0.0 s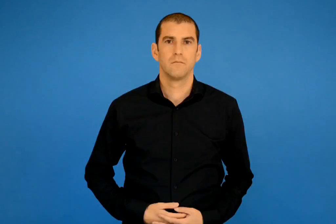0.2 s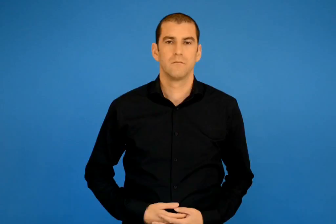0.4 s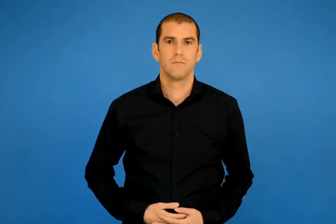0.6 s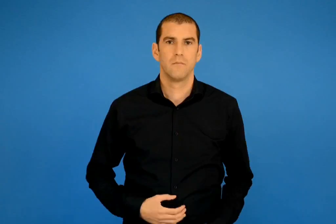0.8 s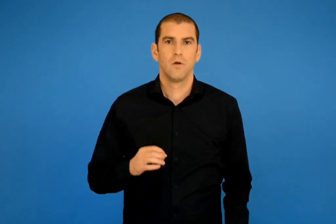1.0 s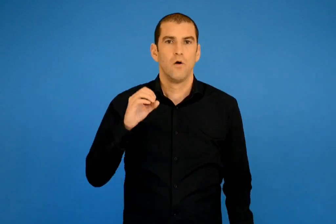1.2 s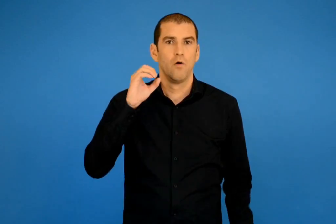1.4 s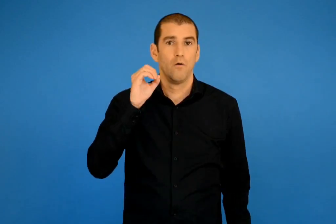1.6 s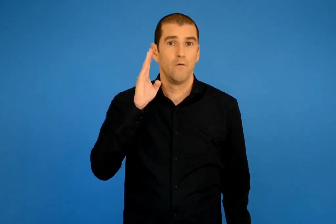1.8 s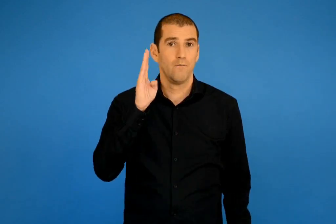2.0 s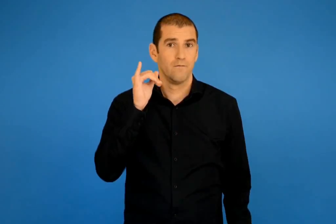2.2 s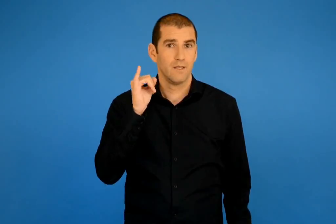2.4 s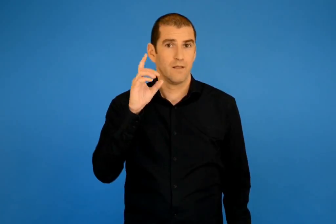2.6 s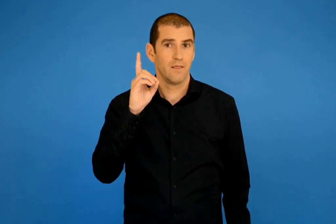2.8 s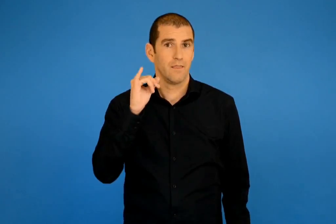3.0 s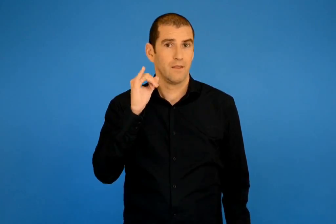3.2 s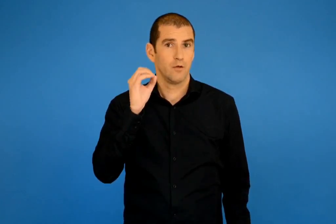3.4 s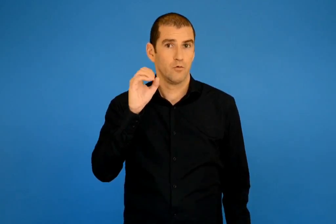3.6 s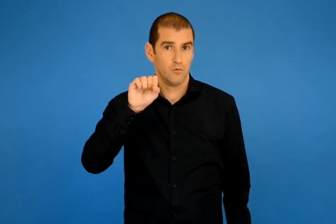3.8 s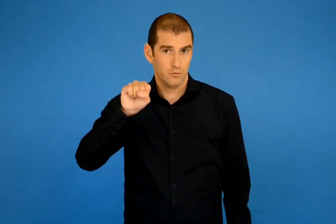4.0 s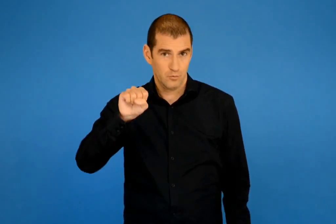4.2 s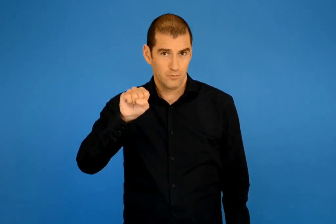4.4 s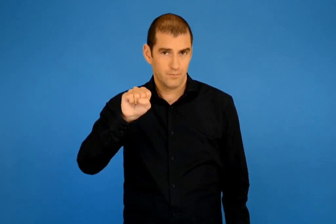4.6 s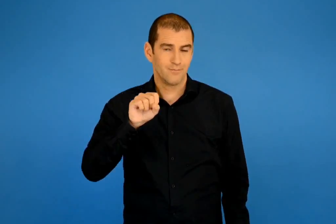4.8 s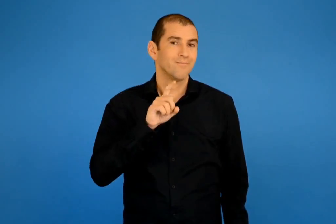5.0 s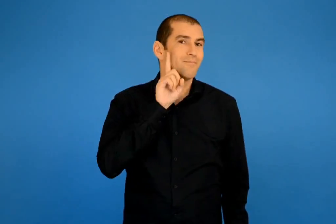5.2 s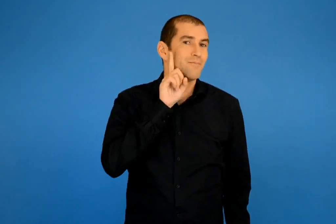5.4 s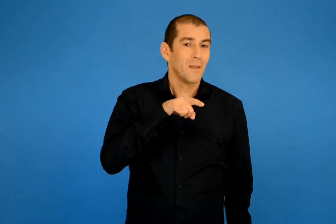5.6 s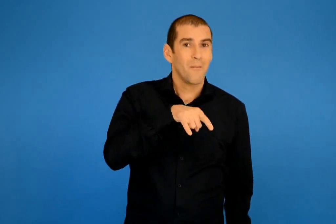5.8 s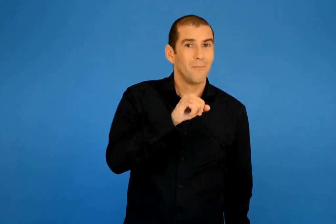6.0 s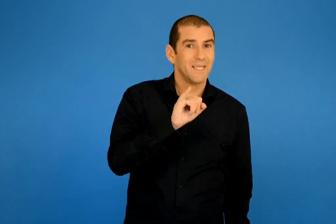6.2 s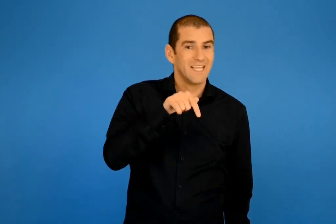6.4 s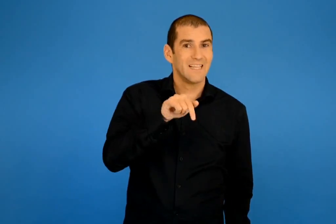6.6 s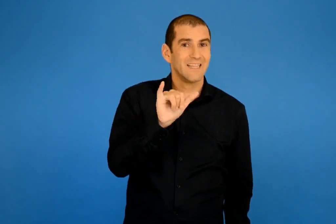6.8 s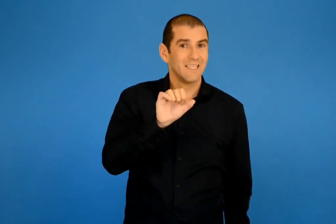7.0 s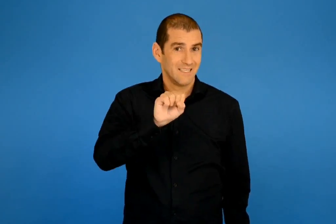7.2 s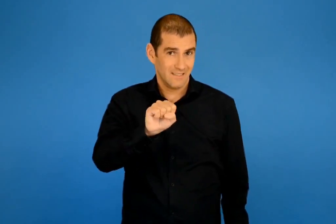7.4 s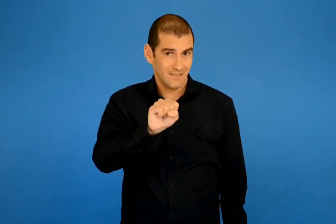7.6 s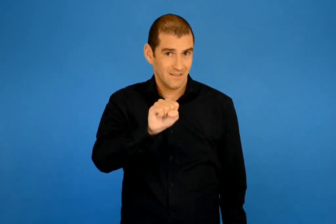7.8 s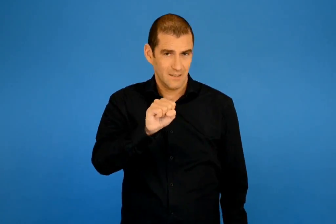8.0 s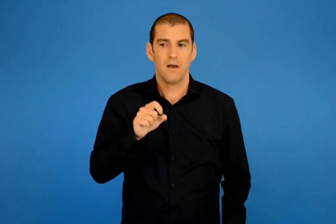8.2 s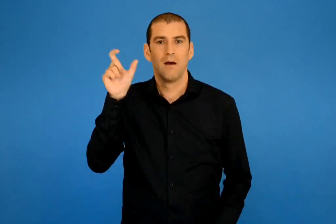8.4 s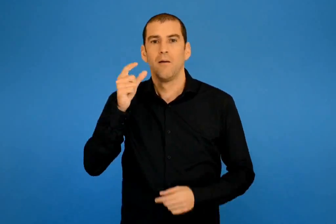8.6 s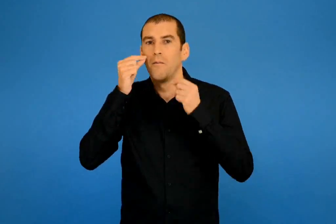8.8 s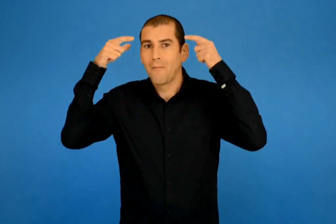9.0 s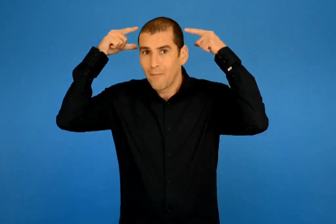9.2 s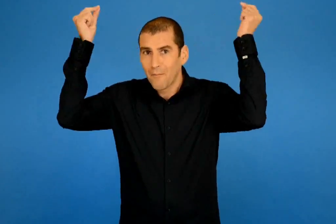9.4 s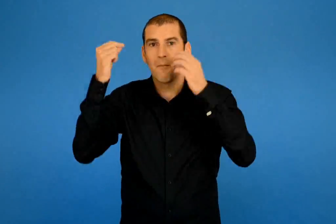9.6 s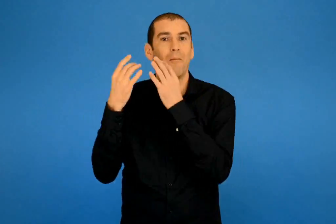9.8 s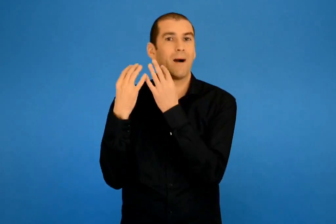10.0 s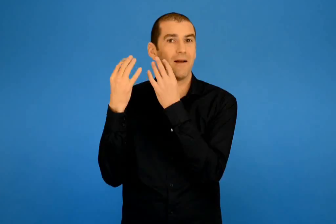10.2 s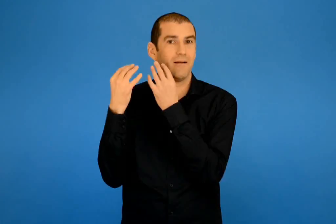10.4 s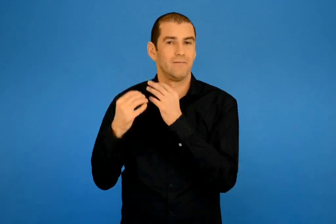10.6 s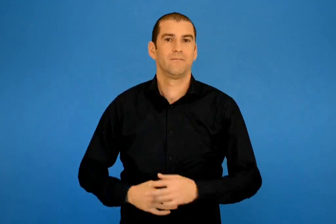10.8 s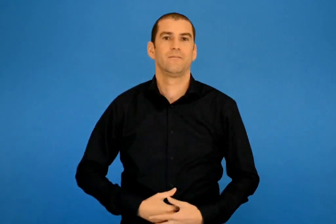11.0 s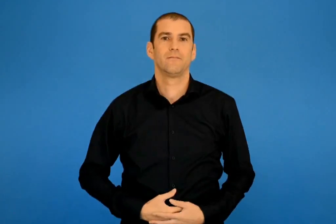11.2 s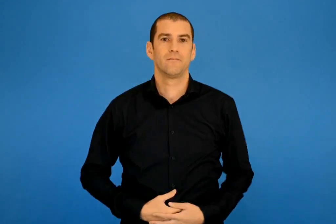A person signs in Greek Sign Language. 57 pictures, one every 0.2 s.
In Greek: οβιδιος η πιτυς και ο παν
